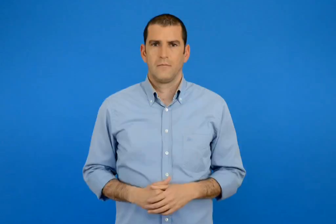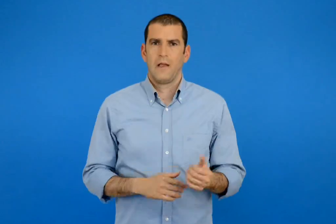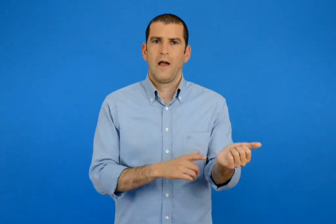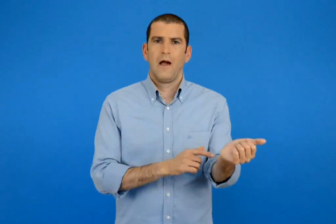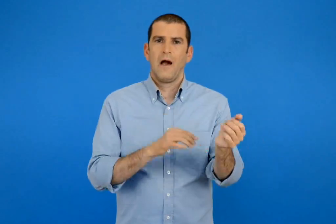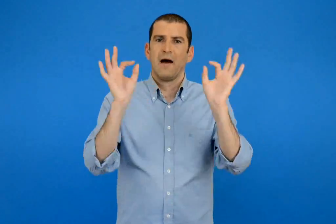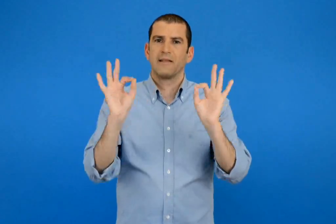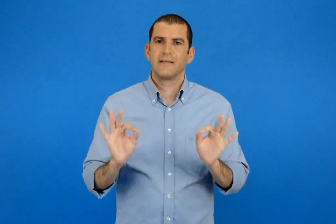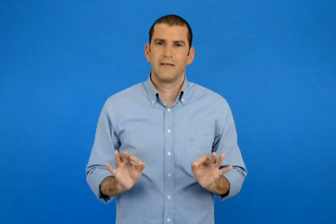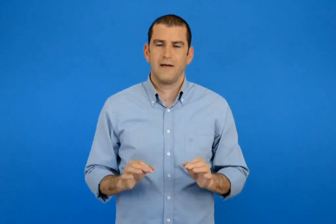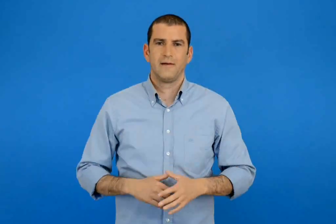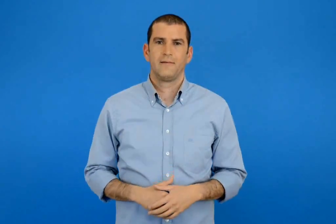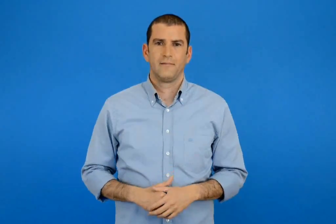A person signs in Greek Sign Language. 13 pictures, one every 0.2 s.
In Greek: χαρακτηριστικά
